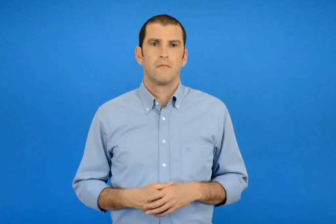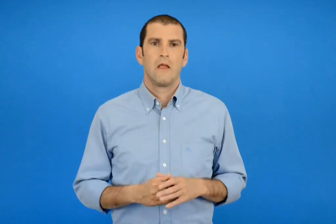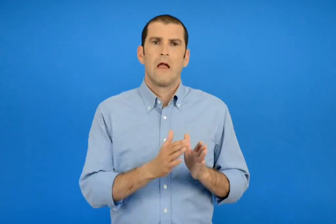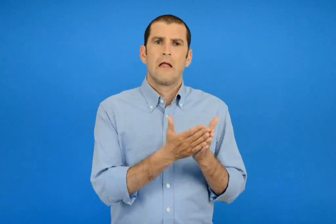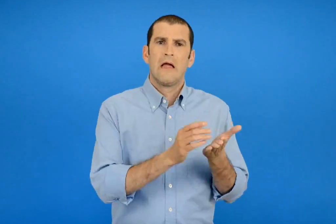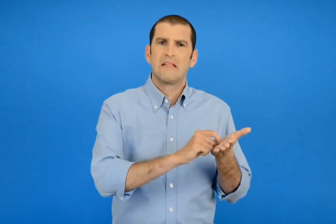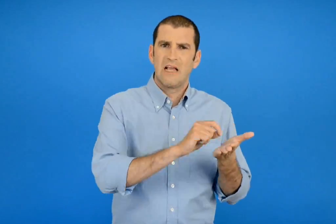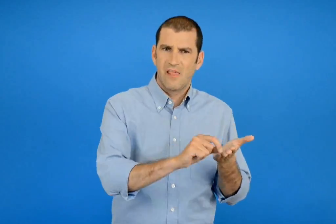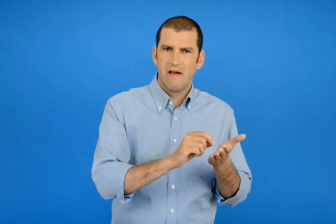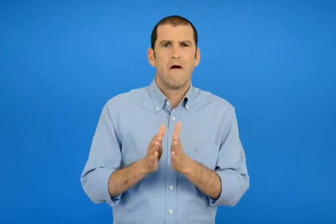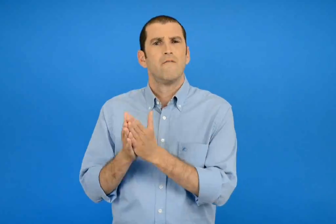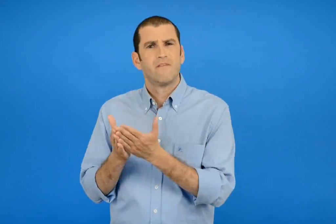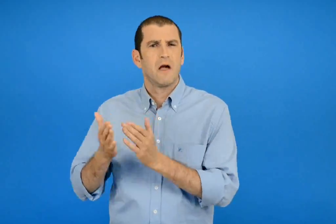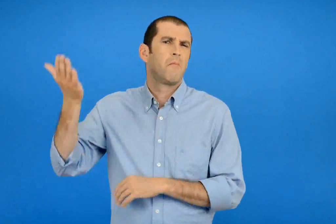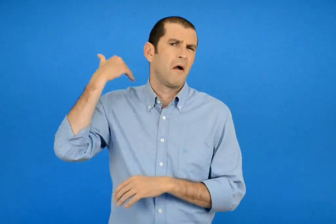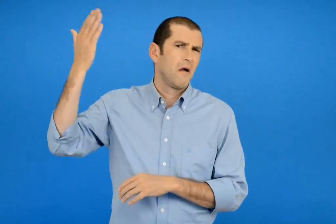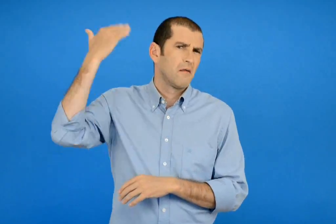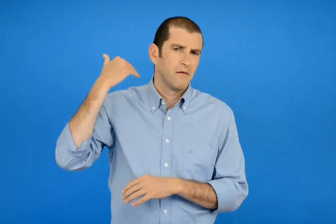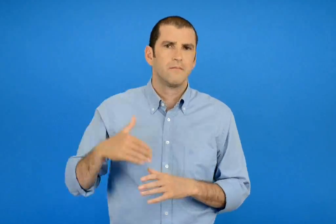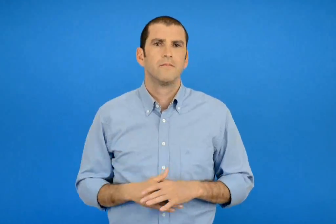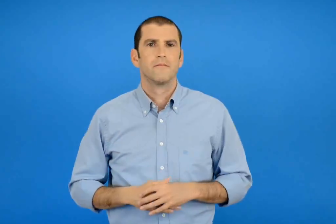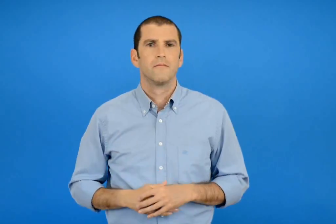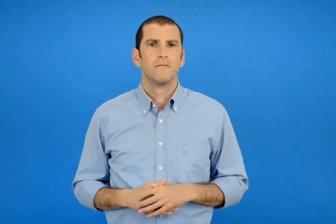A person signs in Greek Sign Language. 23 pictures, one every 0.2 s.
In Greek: τα παλιά τετράδια και βιβλία
